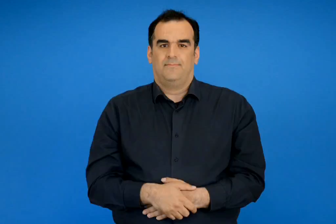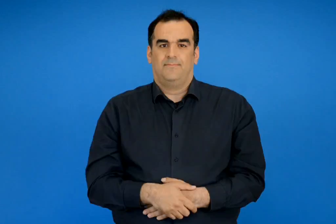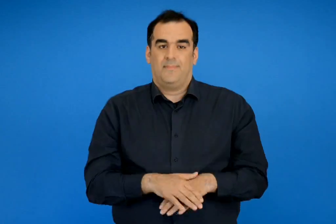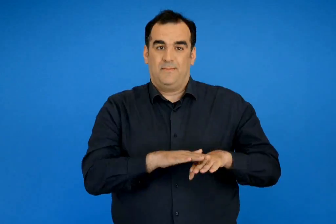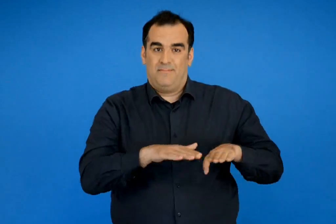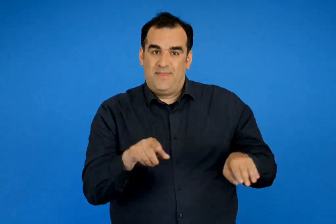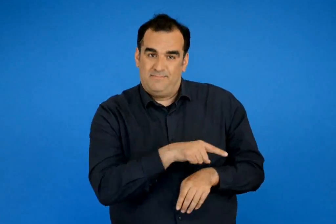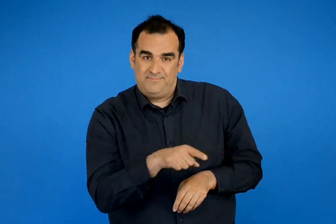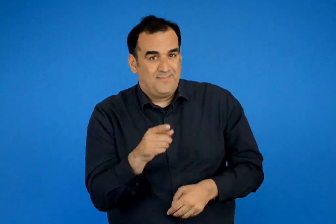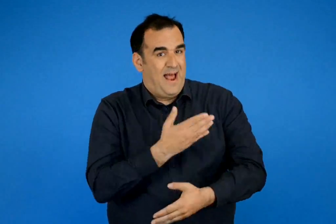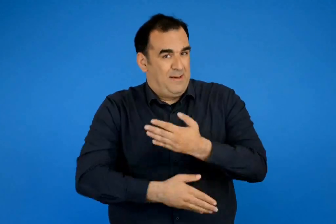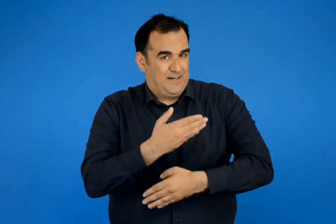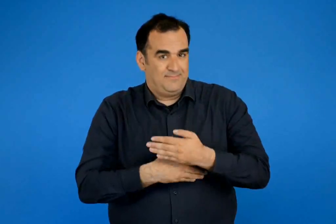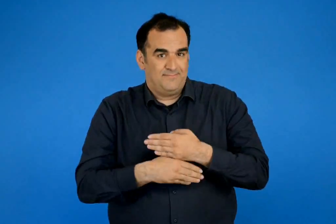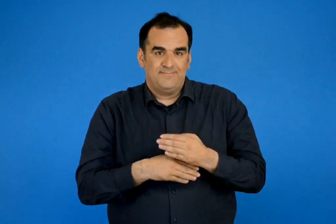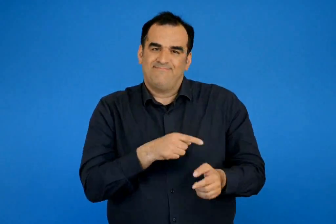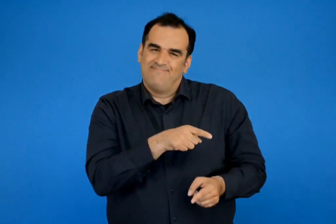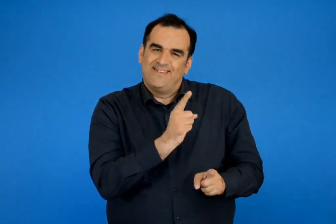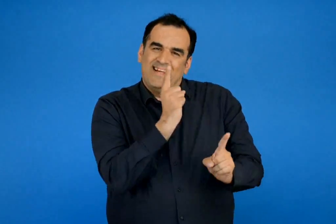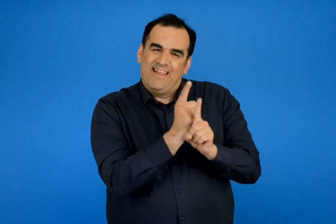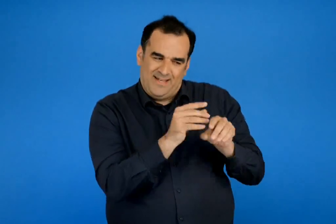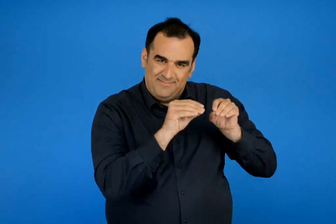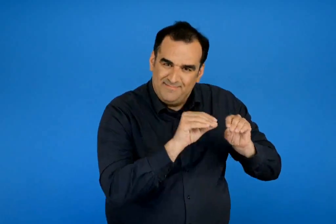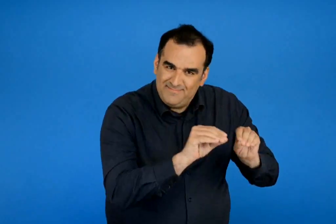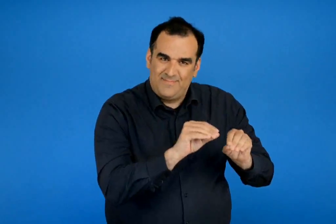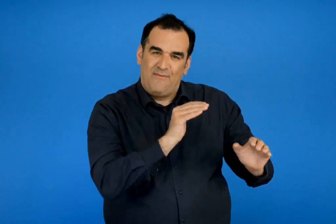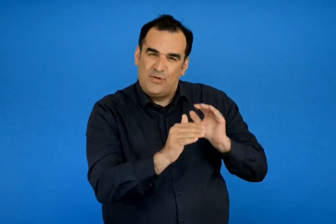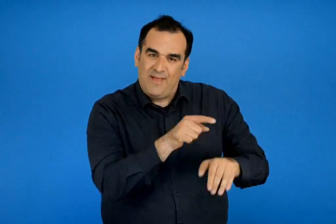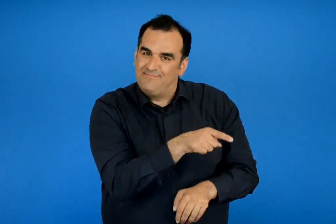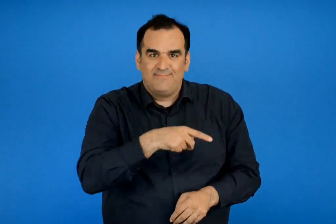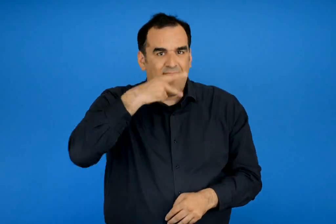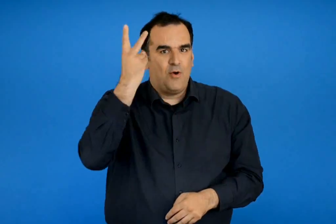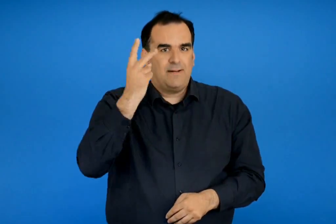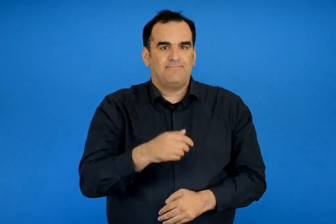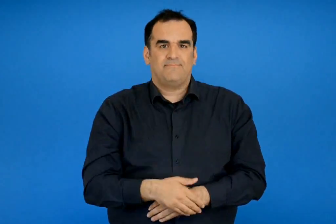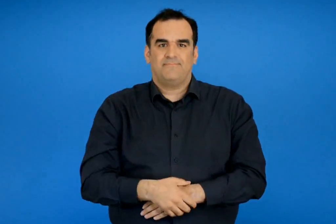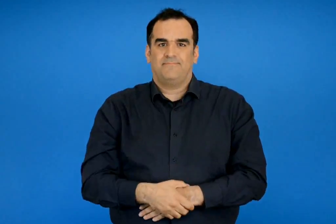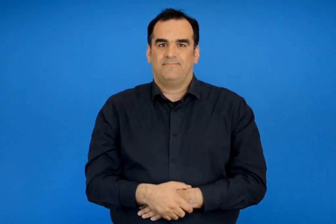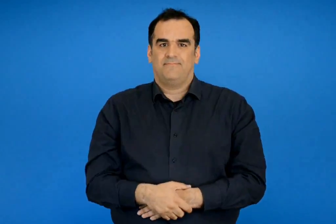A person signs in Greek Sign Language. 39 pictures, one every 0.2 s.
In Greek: τα παιδιά με ειδικές ανάγκες έχουν δικαίωμα σε ιδιαίτερη φροντίδα και εκπαίδευση
